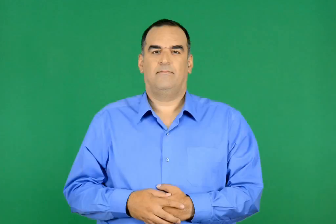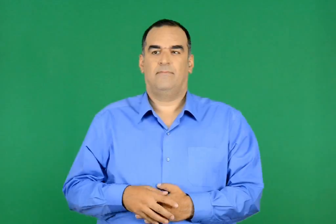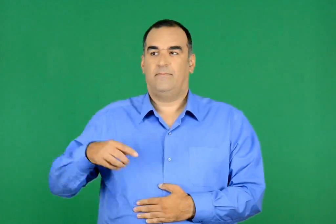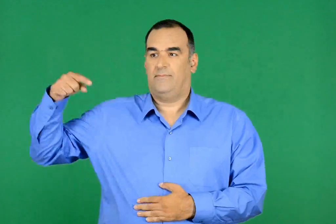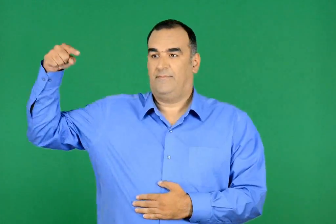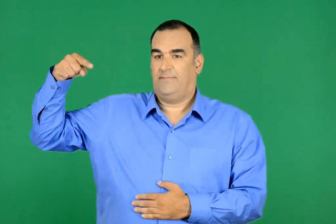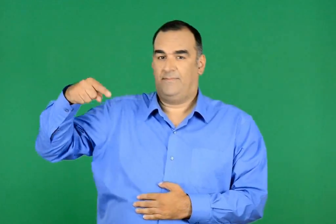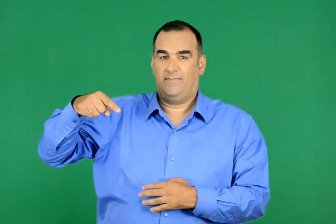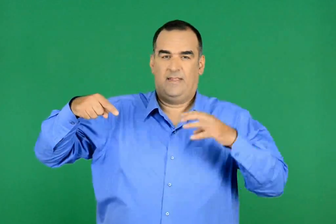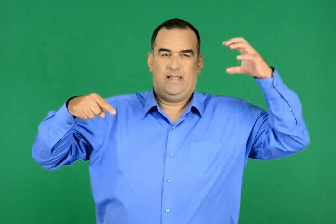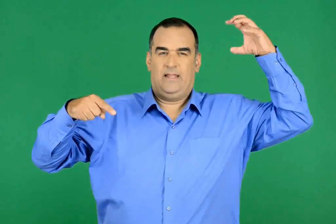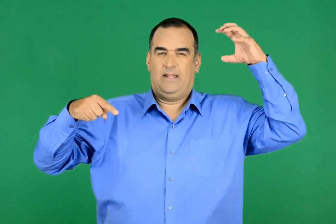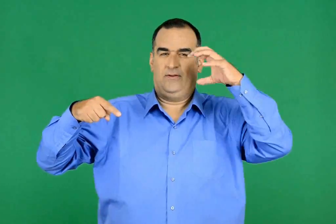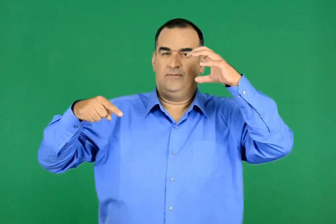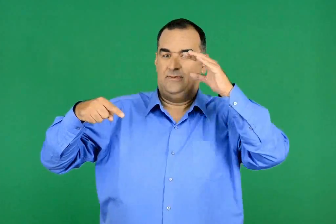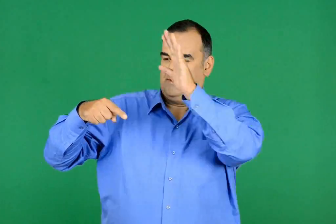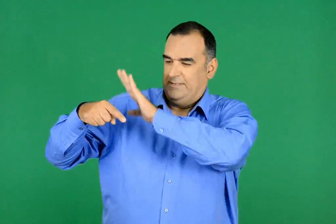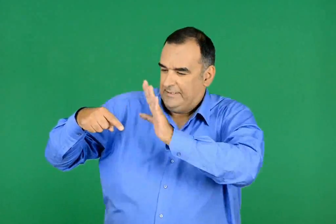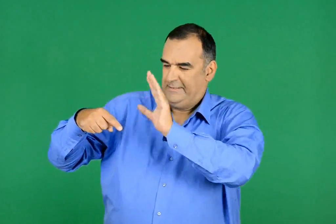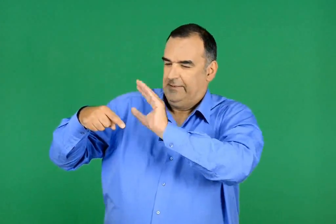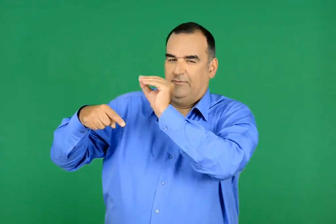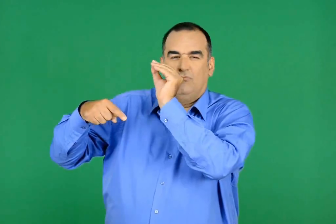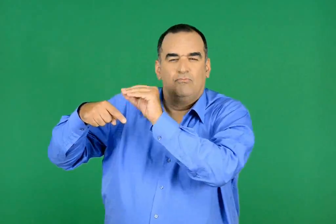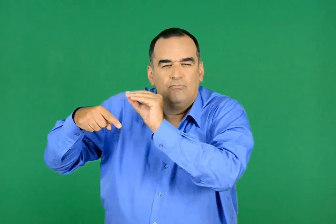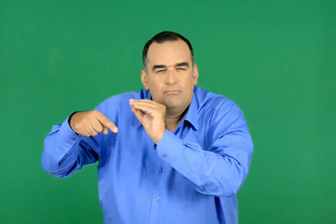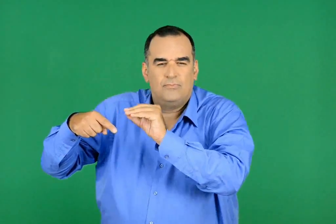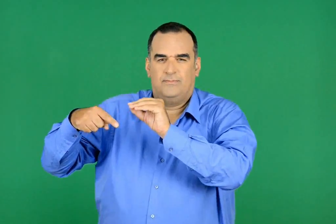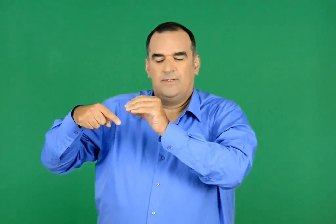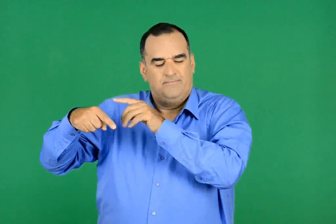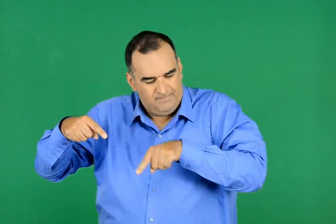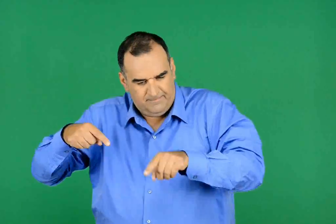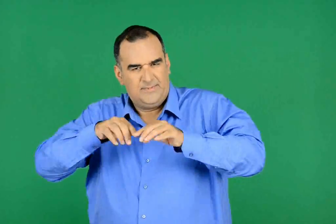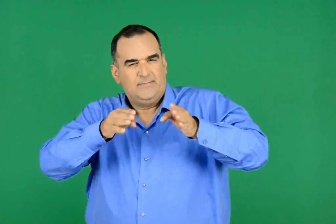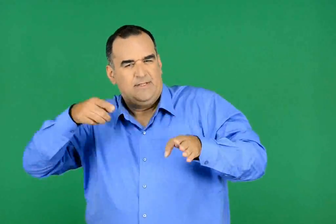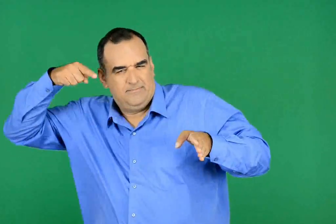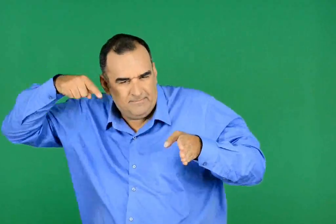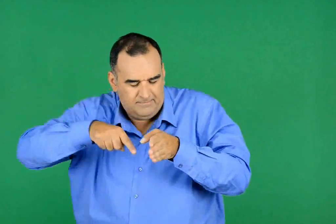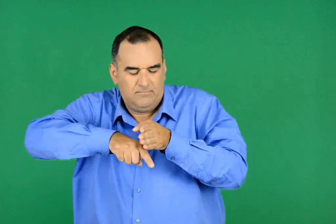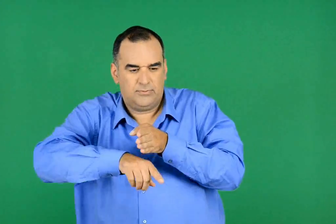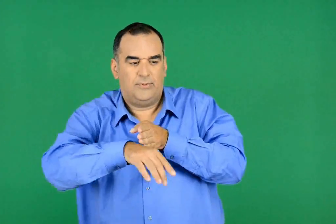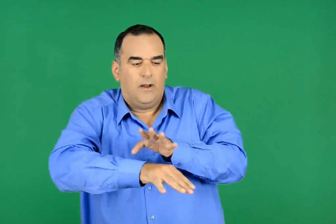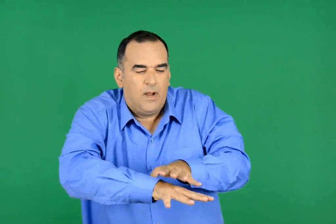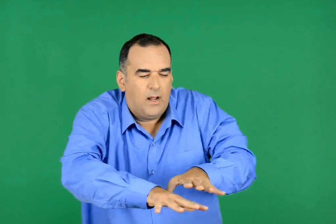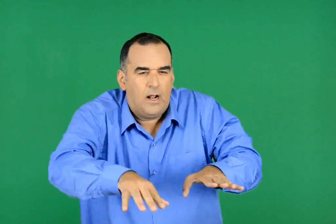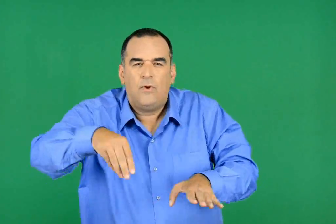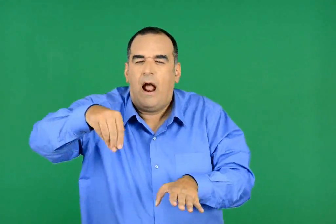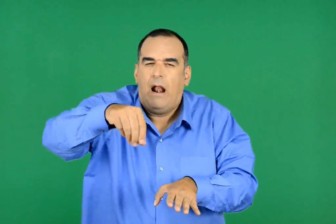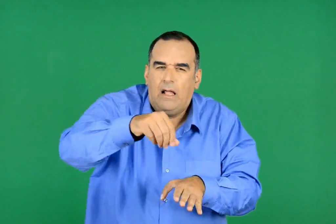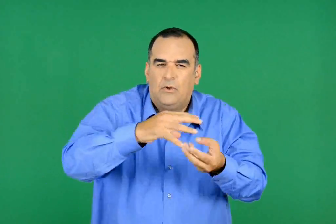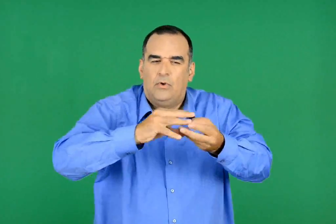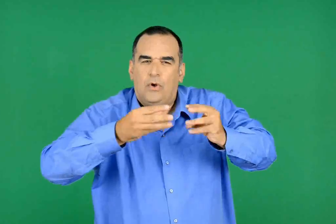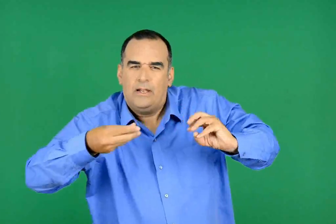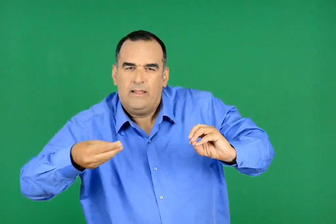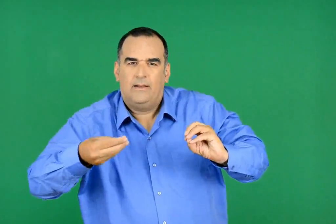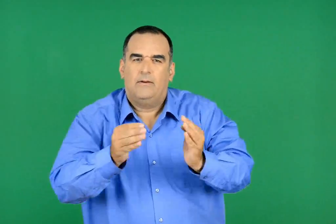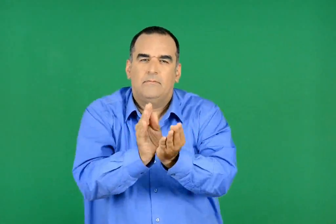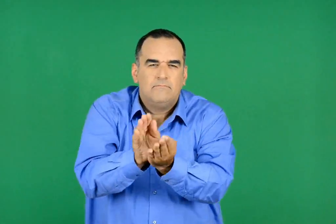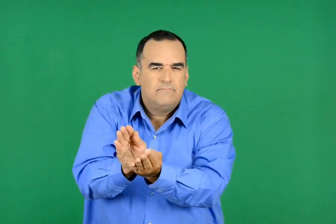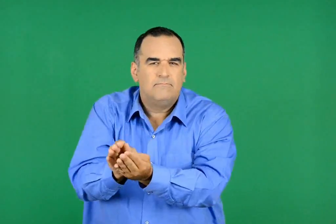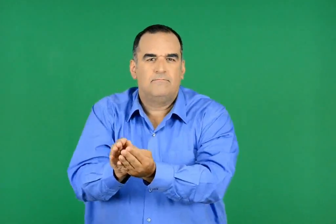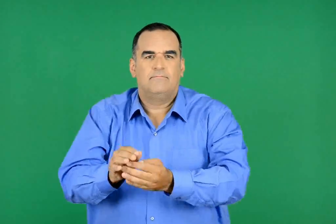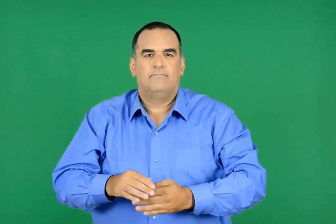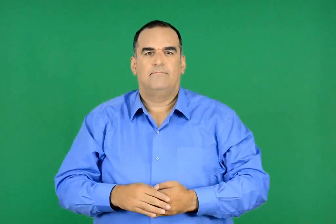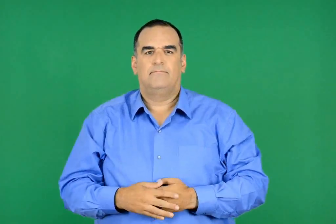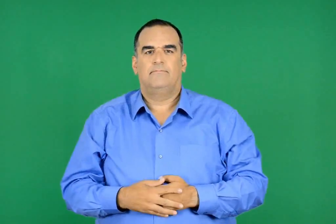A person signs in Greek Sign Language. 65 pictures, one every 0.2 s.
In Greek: γοργά γοργά ο ήλιος στόλισε την τρελούτσικη , τη φίλησε και την έστειλε στη µαγική σπηλιά που είναι καμωμένη από αλάτι και κοχύλια
